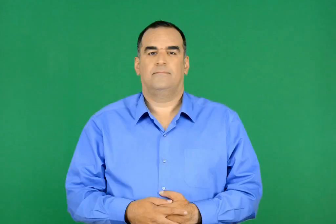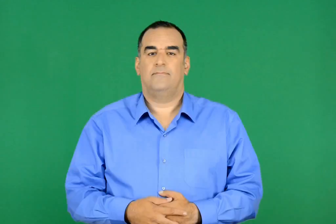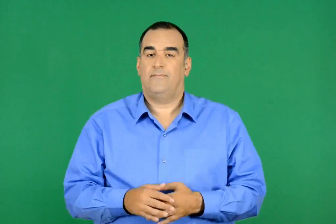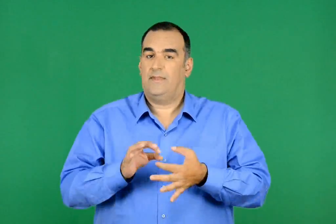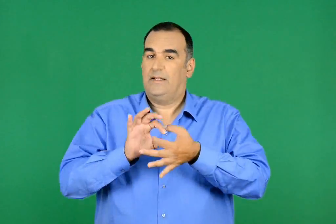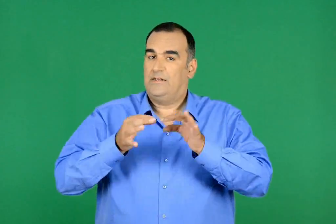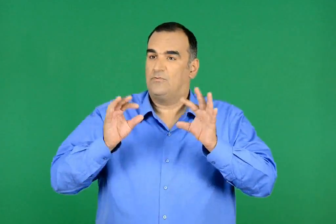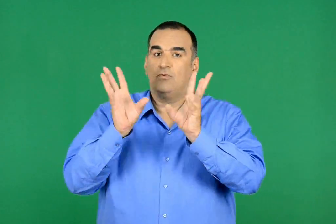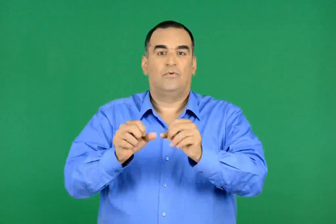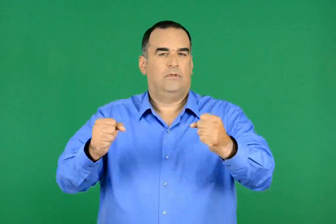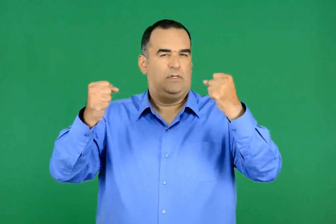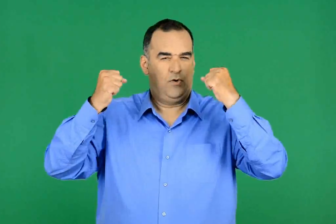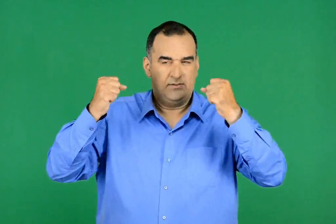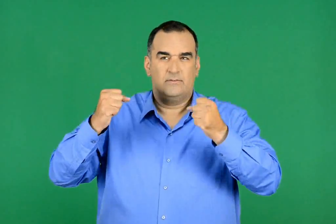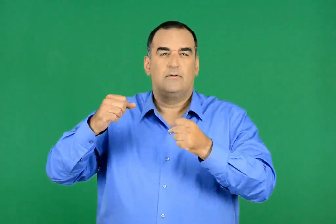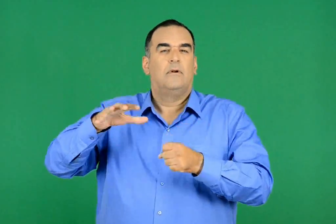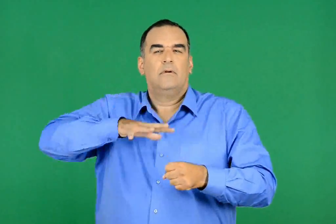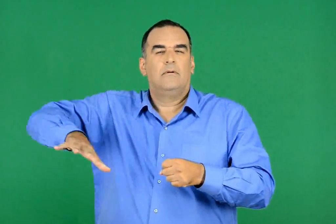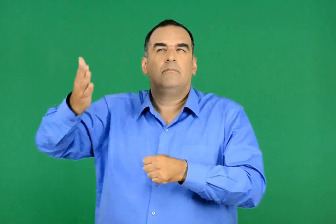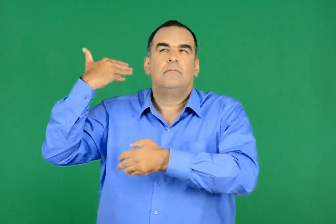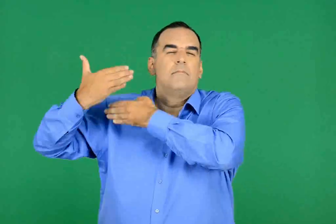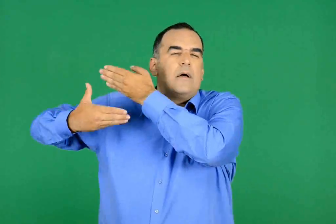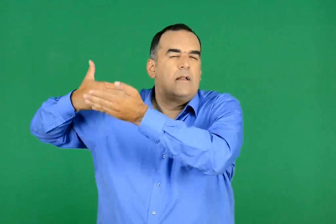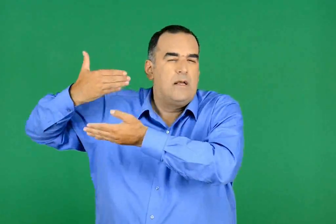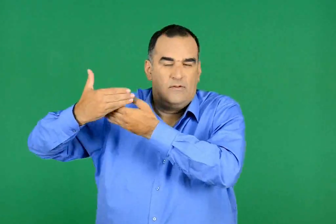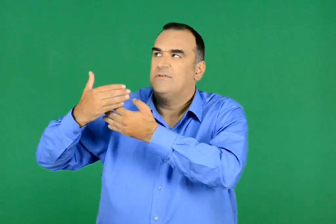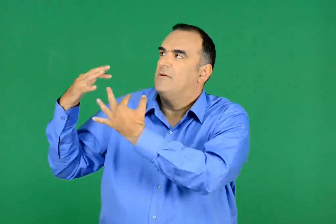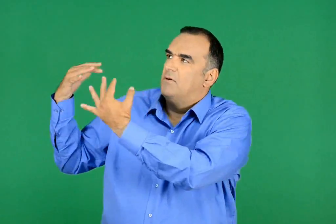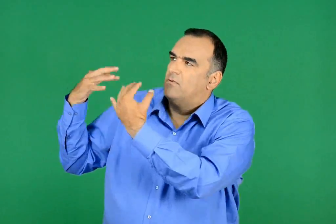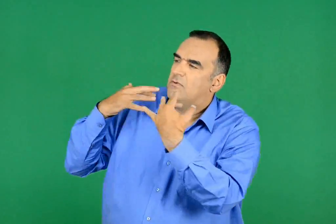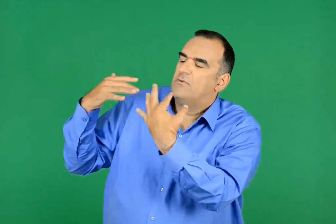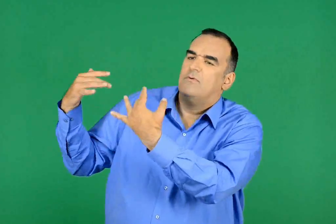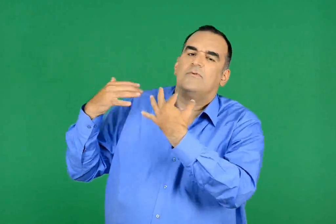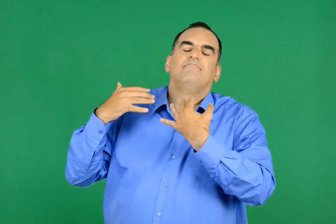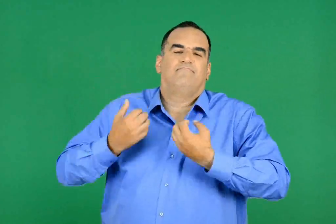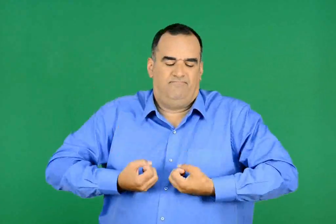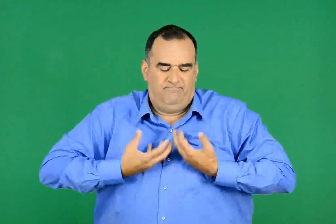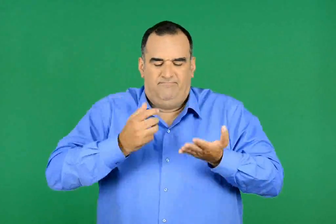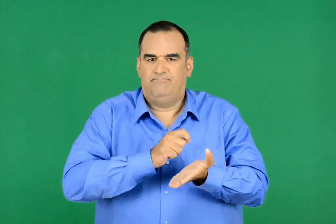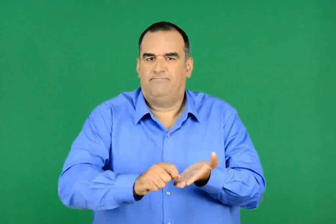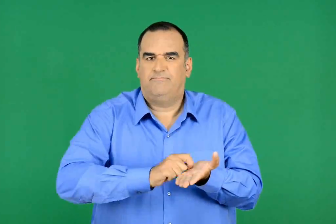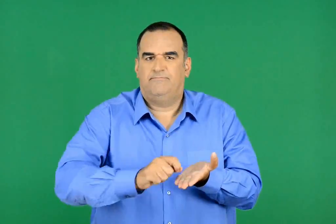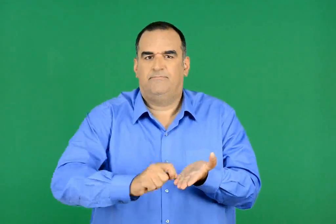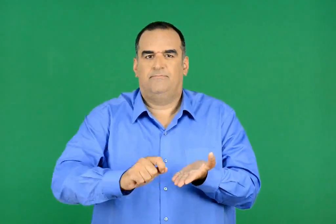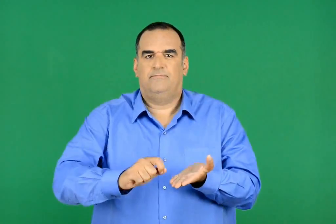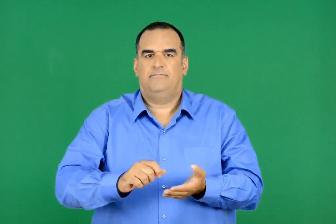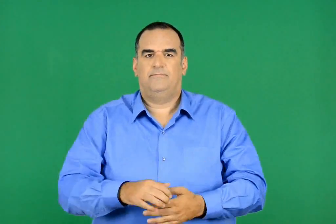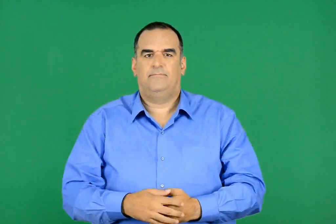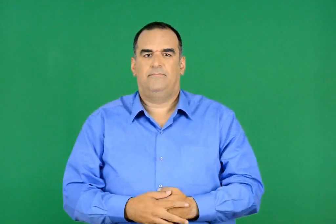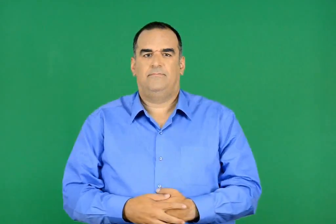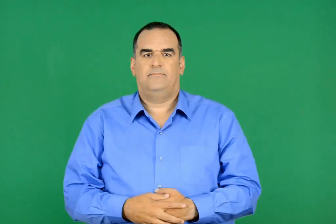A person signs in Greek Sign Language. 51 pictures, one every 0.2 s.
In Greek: στα έργα της εμπνέεται από τους θρύλους και τις παραδόσεις του λαού µας
